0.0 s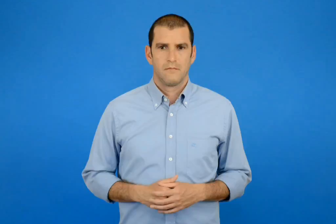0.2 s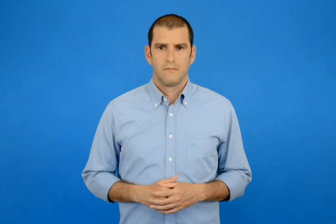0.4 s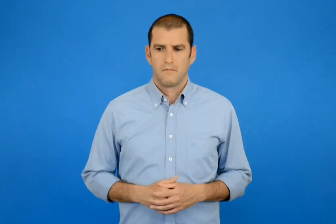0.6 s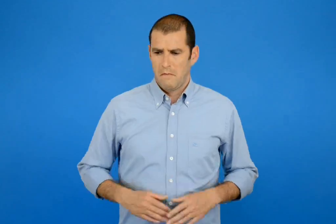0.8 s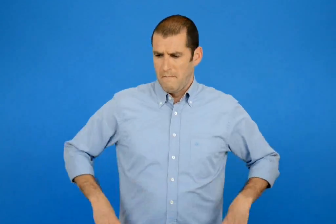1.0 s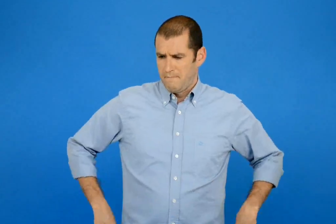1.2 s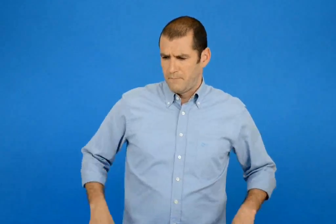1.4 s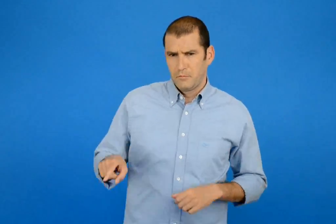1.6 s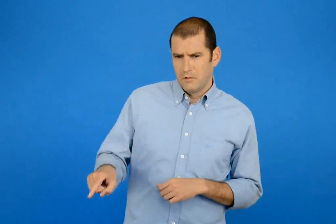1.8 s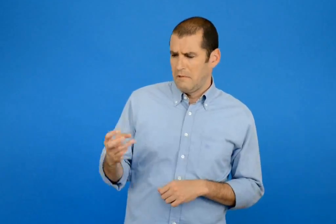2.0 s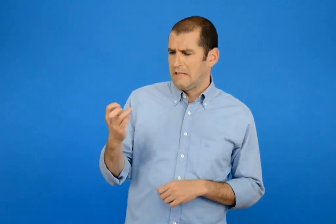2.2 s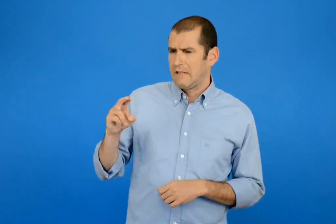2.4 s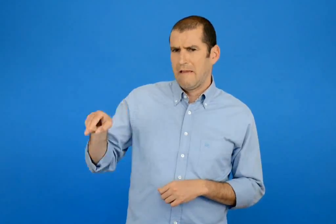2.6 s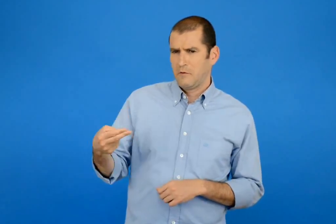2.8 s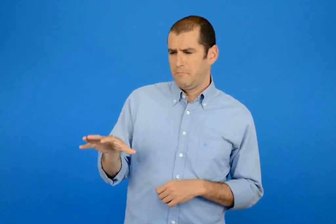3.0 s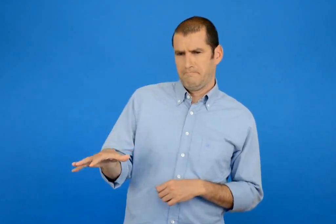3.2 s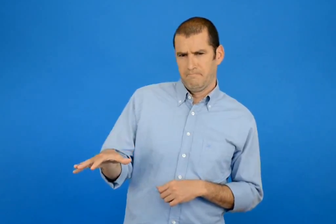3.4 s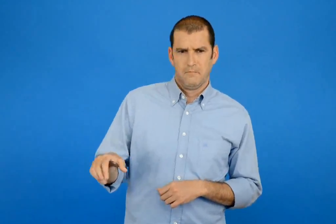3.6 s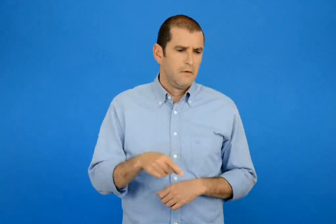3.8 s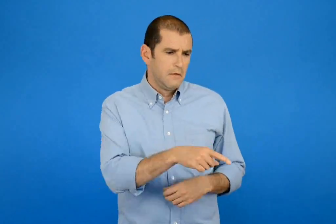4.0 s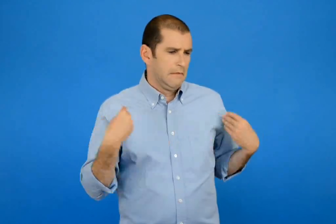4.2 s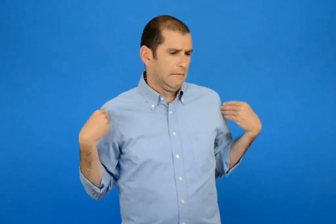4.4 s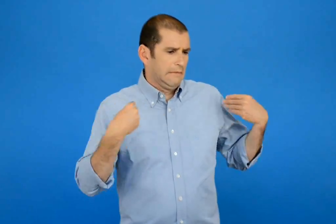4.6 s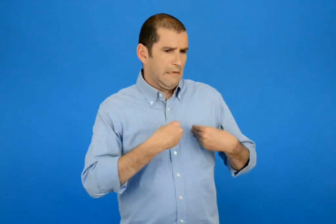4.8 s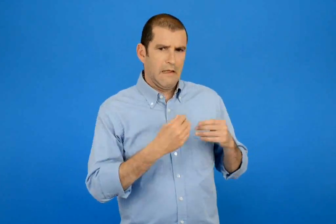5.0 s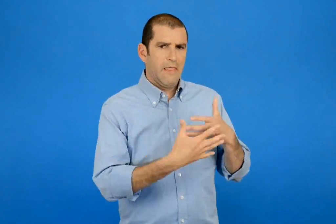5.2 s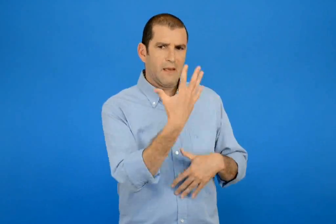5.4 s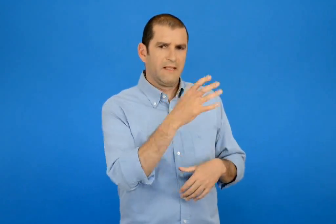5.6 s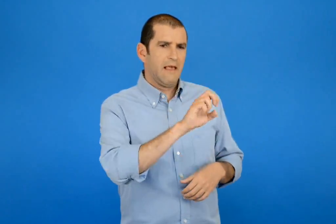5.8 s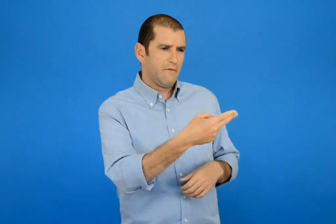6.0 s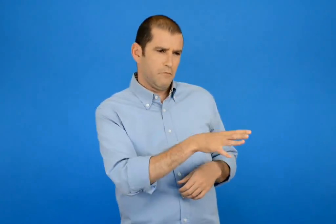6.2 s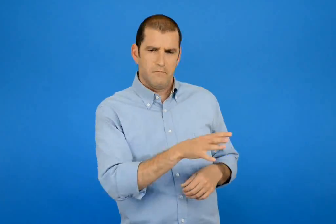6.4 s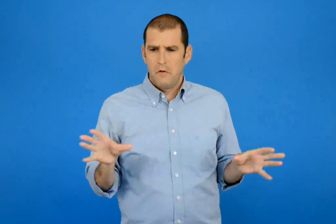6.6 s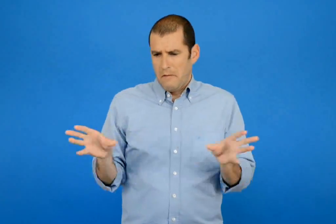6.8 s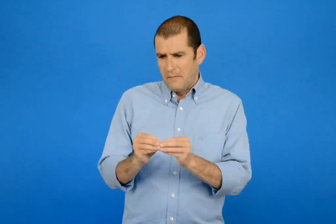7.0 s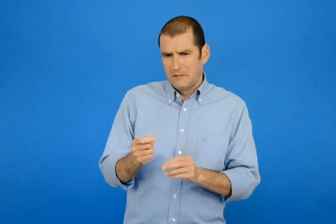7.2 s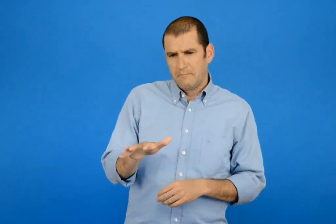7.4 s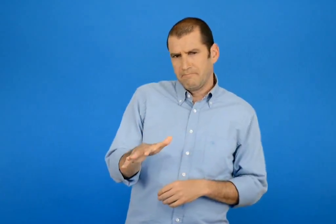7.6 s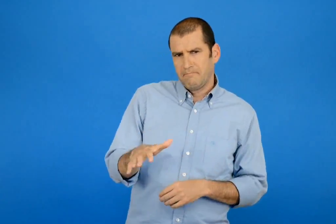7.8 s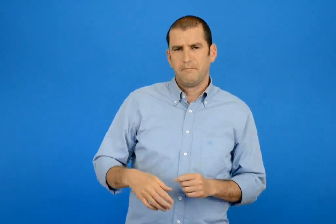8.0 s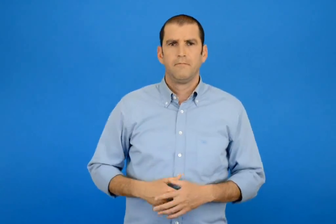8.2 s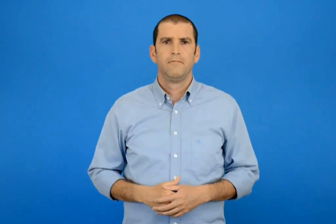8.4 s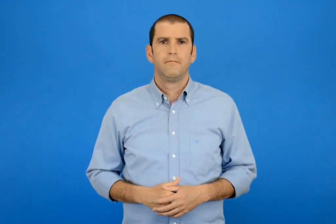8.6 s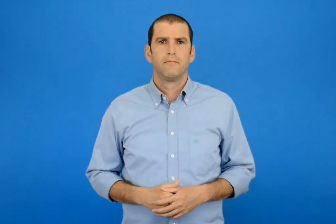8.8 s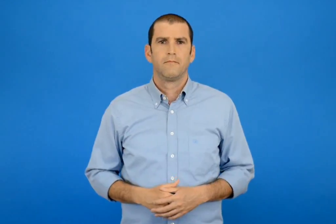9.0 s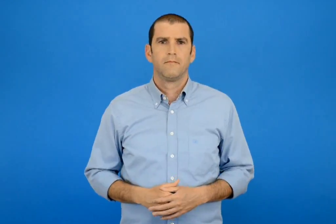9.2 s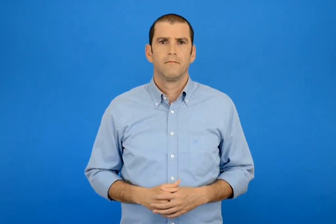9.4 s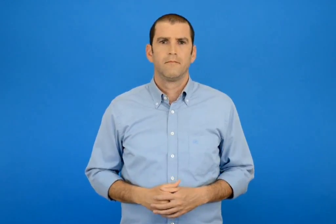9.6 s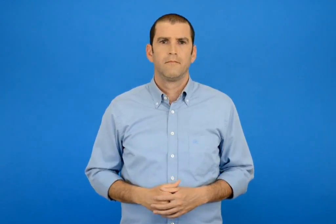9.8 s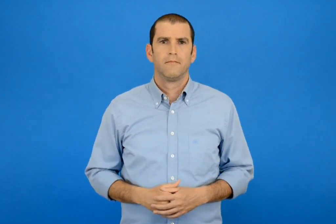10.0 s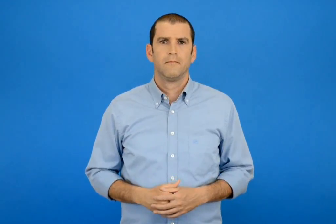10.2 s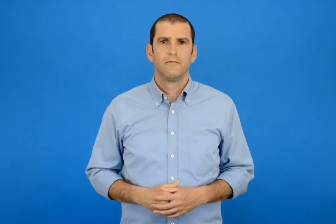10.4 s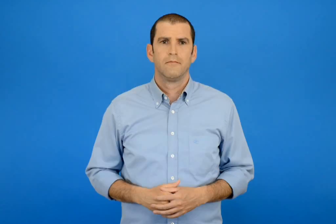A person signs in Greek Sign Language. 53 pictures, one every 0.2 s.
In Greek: η φούστα κοστίζει περίπου 30 € και η ζακέτα περίπου 15 € κοστίζουν περίπου
